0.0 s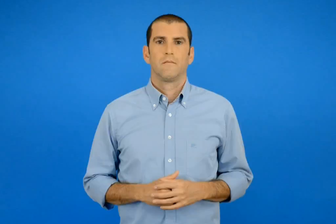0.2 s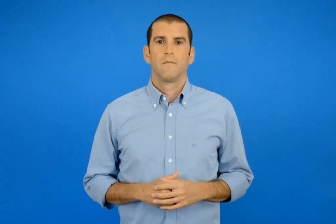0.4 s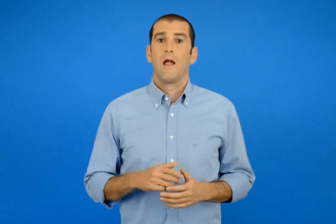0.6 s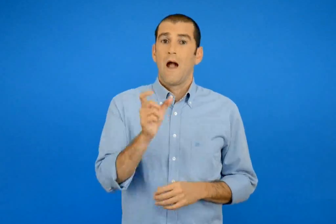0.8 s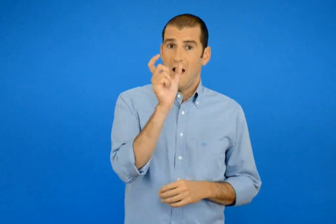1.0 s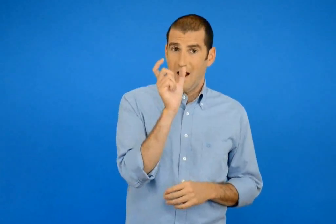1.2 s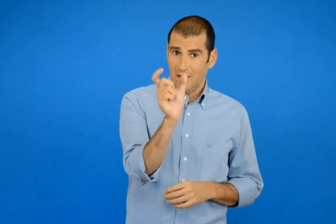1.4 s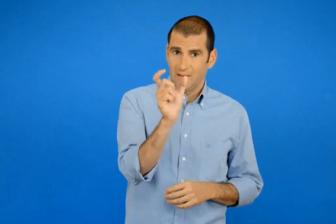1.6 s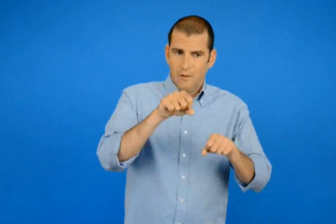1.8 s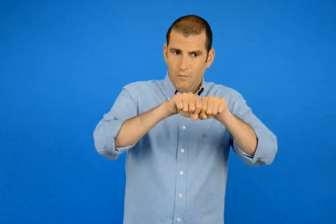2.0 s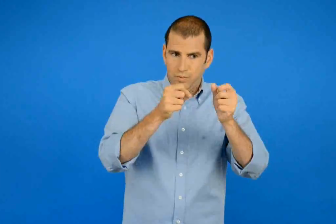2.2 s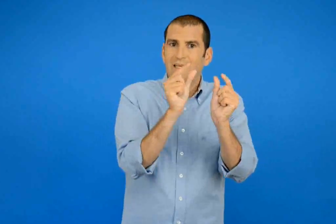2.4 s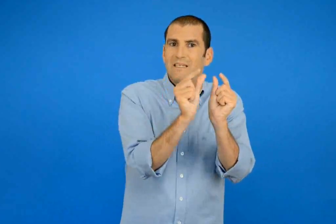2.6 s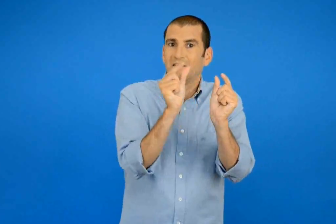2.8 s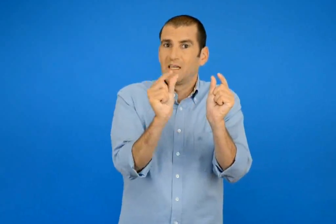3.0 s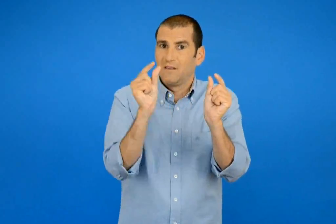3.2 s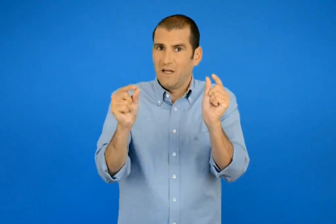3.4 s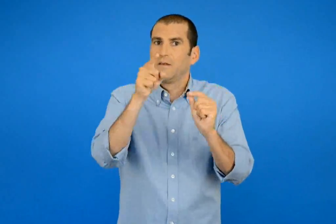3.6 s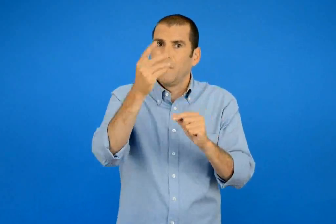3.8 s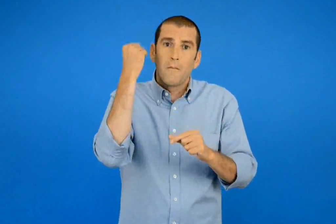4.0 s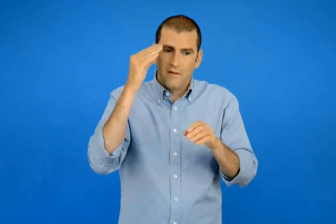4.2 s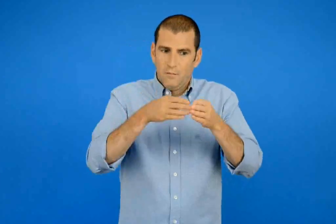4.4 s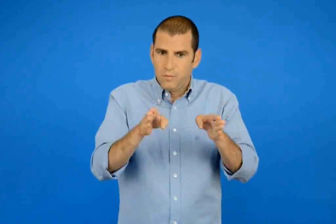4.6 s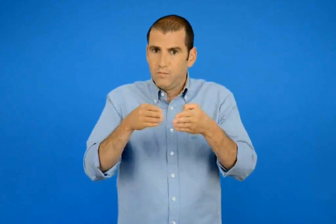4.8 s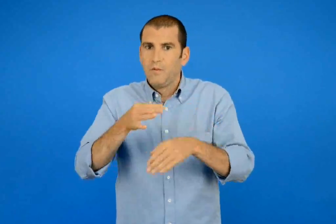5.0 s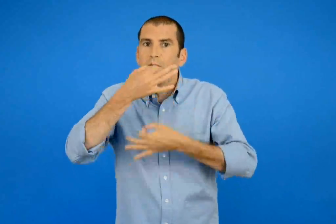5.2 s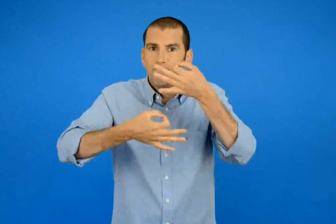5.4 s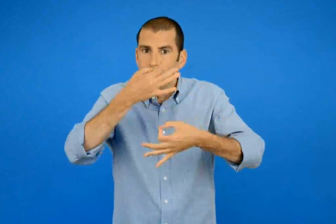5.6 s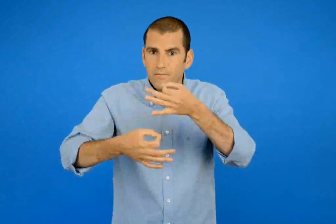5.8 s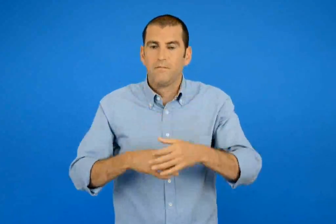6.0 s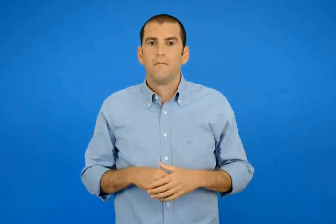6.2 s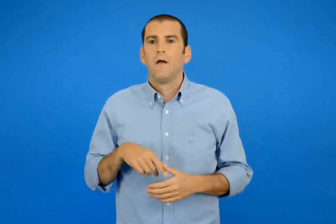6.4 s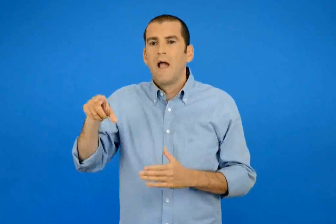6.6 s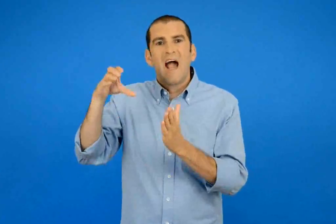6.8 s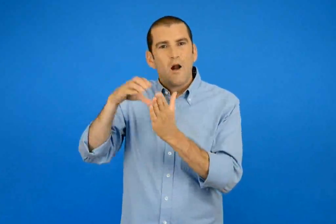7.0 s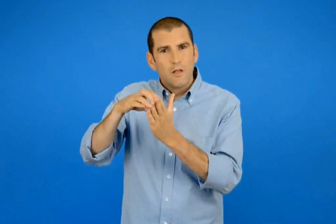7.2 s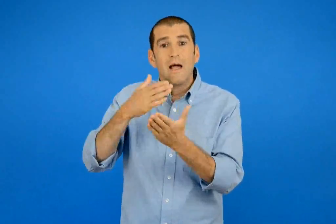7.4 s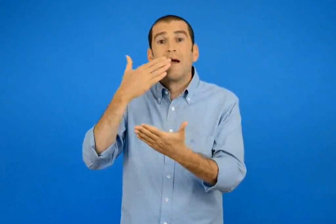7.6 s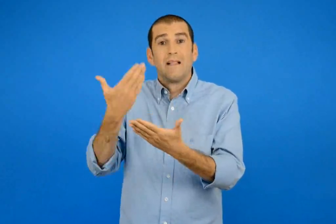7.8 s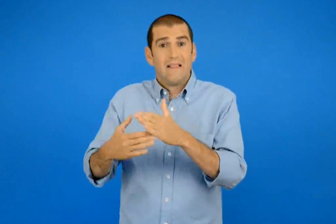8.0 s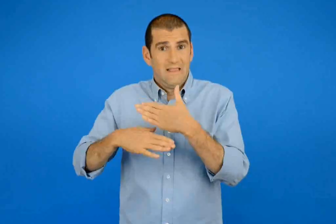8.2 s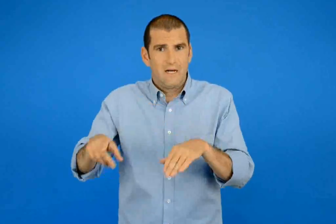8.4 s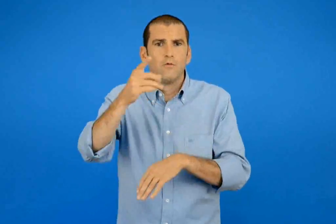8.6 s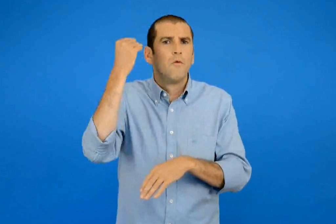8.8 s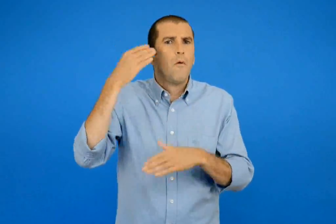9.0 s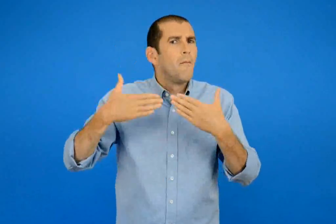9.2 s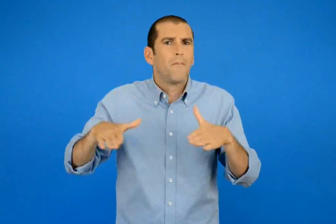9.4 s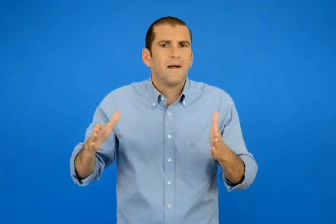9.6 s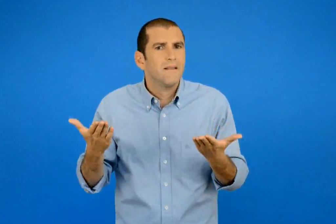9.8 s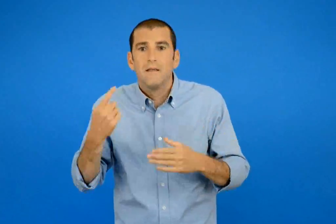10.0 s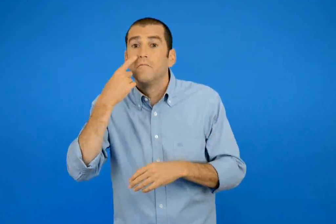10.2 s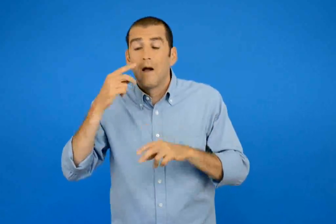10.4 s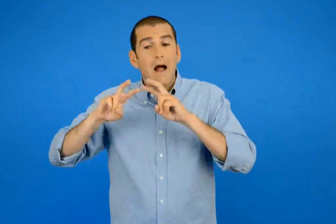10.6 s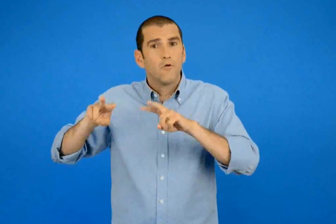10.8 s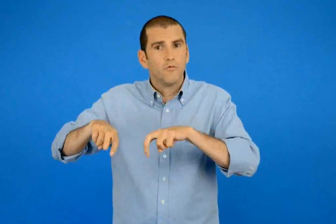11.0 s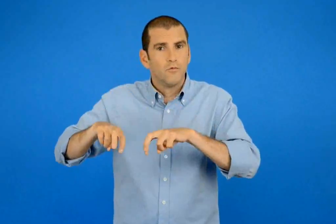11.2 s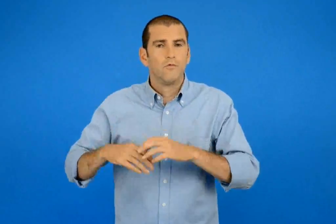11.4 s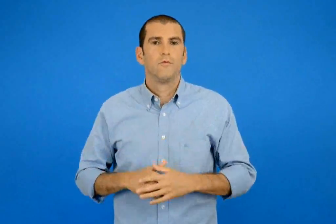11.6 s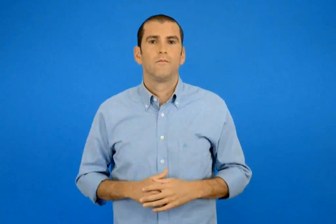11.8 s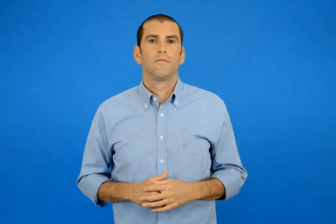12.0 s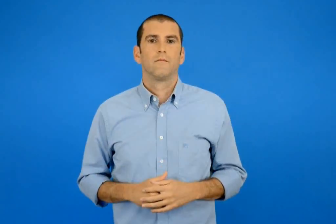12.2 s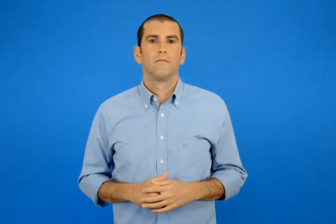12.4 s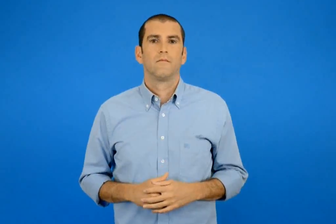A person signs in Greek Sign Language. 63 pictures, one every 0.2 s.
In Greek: να χωρίζεις φωναχτά τις λέξεις σε συλλαβές να ελέγχεις τι έχεις μάθει μετά το τέλος της κάθε ενότητας
